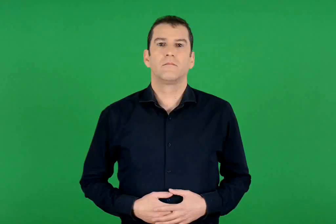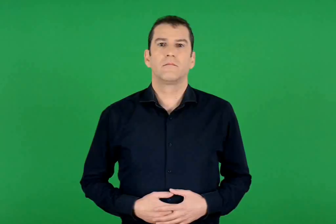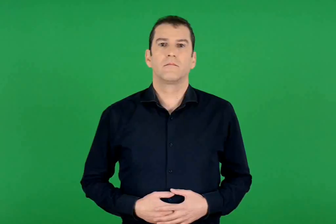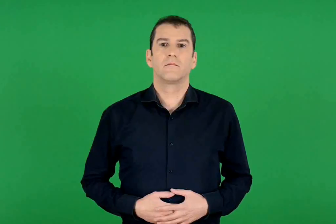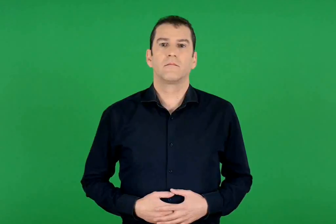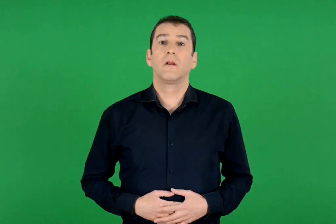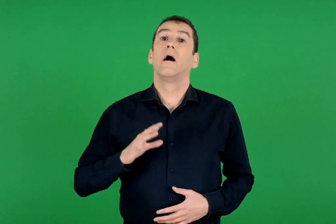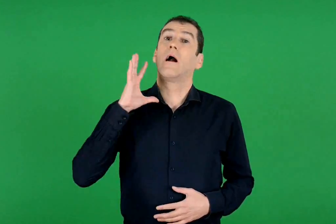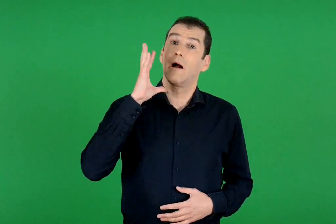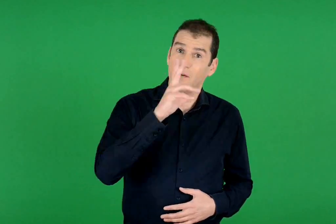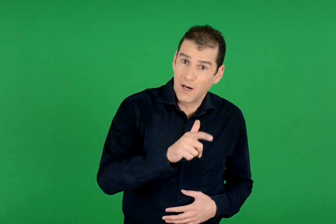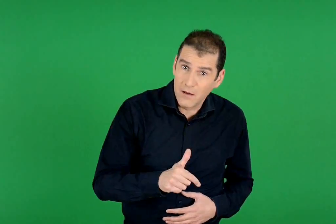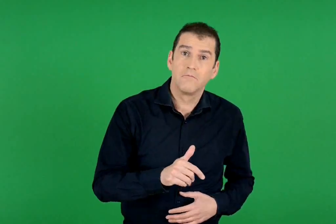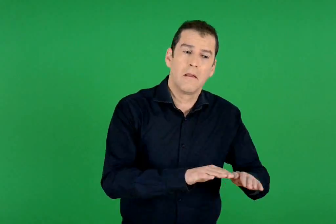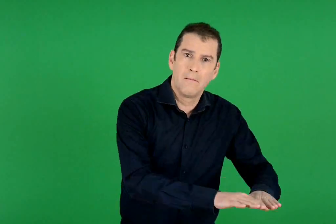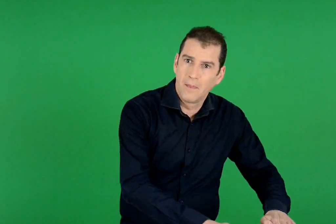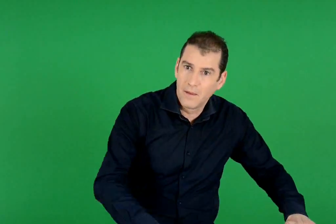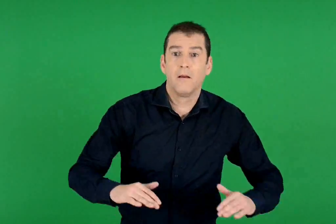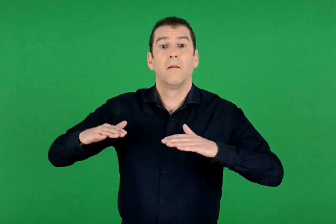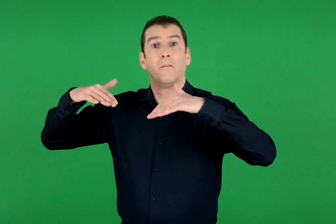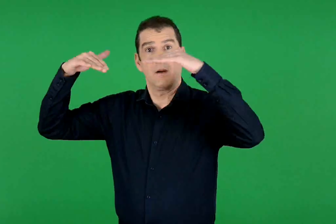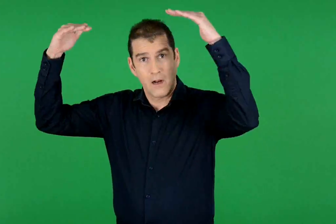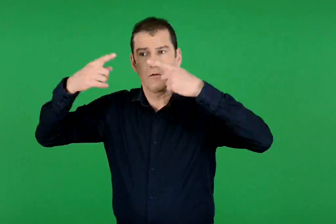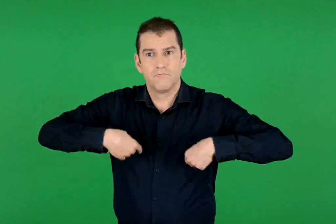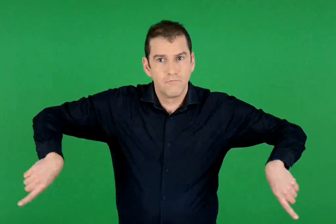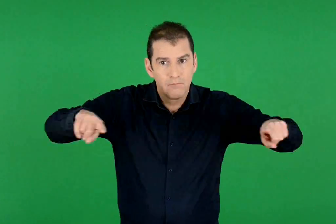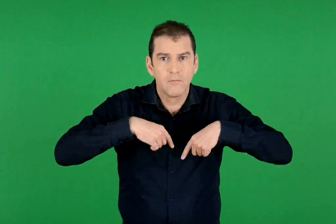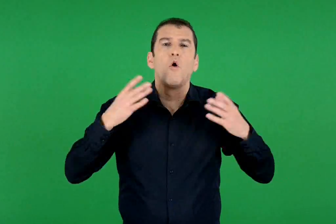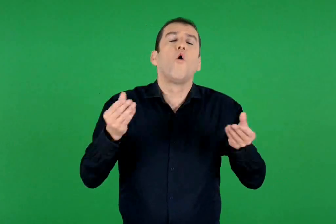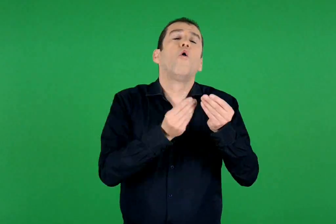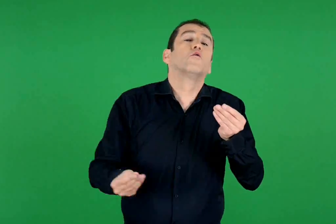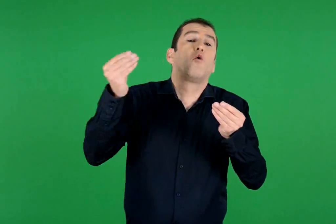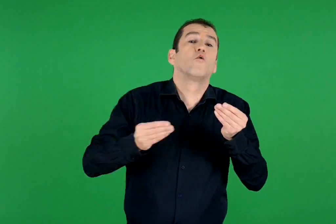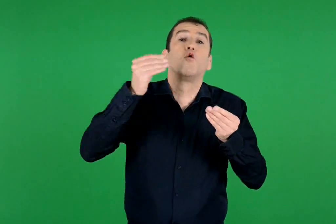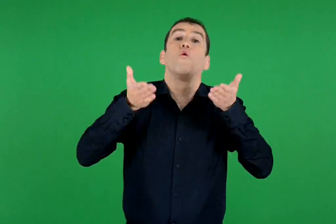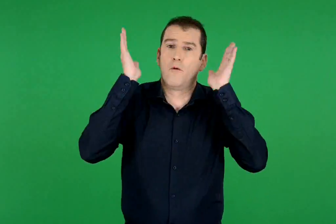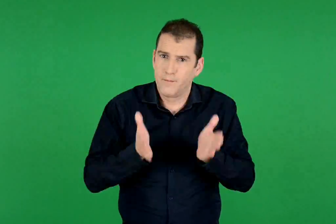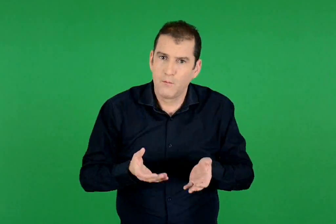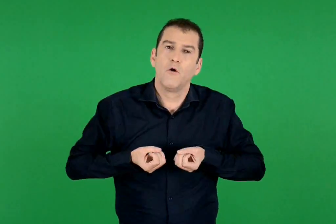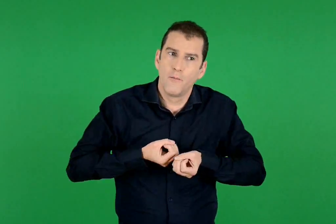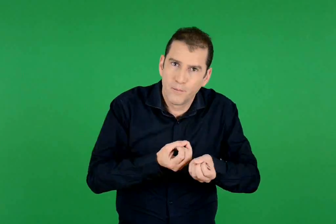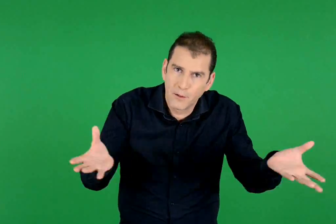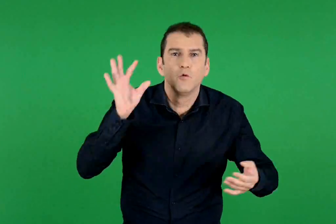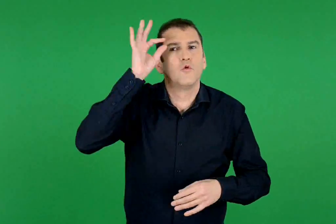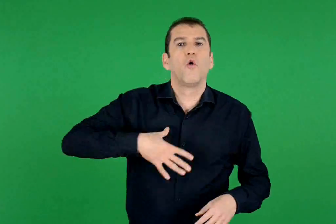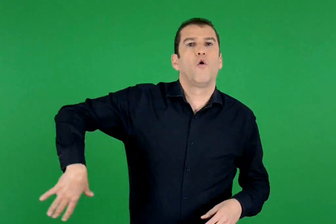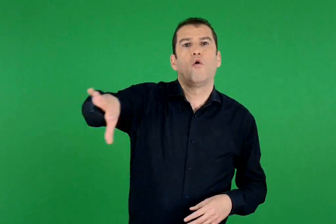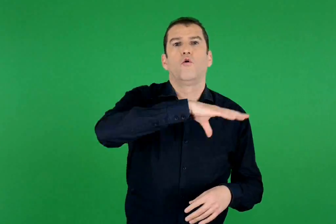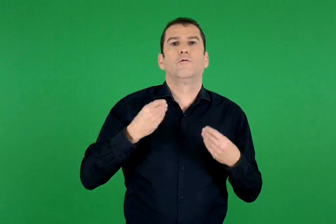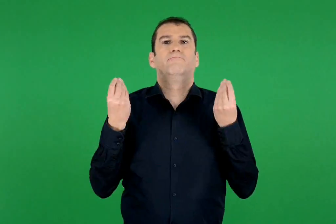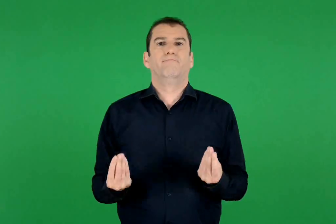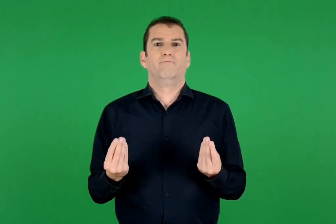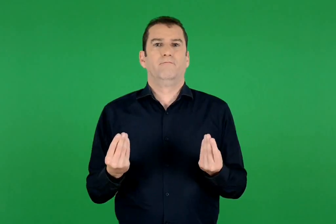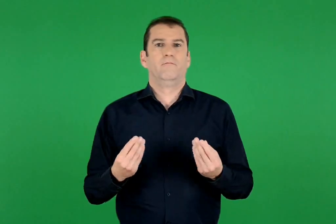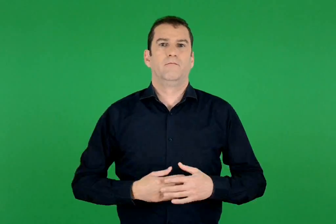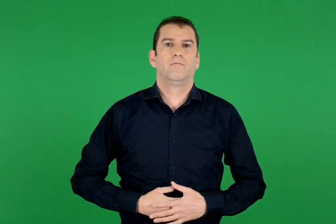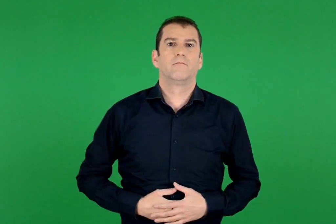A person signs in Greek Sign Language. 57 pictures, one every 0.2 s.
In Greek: κάθε μέρα όμως μικροί και μεγάλοι προσφέρουμε ό ,τι καλύτερο μπορούμε για το κοινό καλό
